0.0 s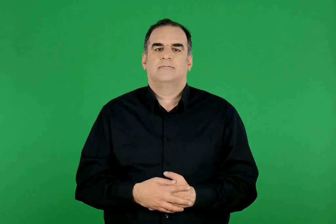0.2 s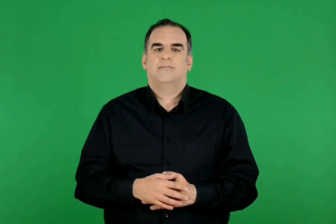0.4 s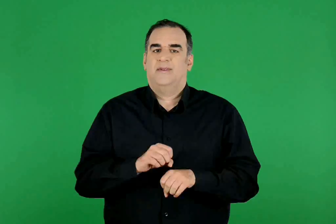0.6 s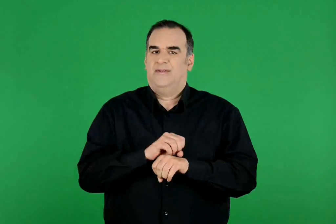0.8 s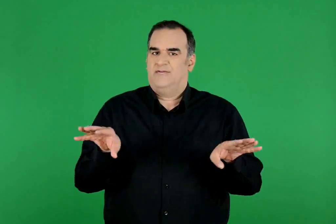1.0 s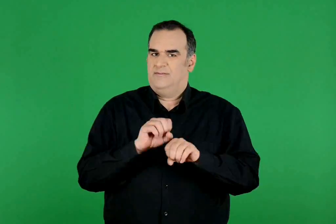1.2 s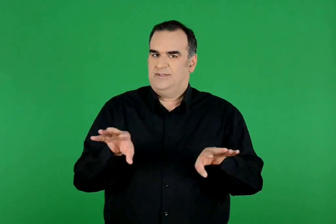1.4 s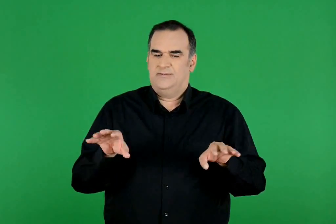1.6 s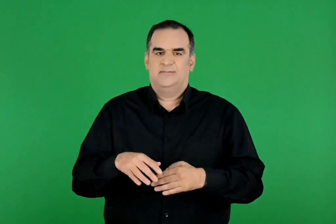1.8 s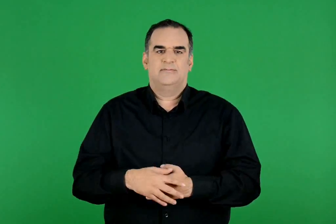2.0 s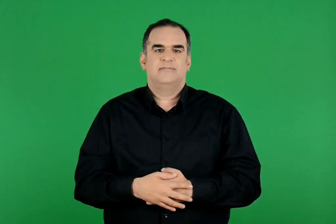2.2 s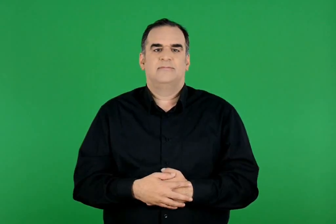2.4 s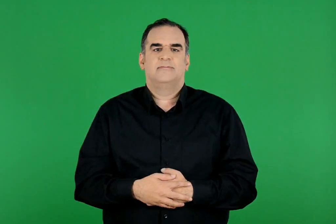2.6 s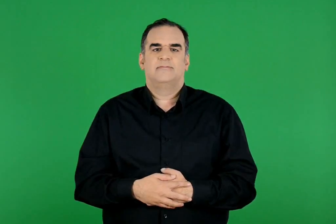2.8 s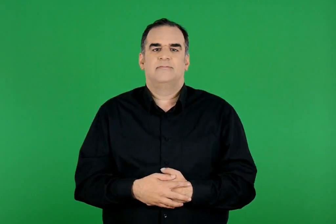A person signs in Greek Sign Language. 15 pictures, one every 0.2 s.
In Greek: διαφήμιση
